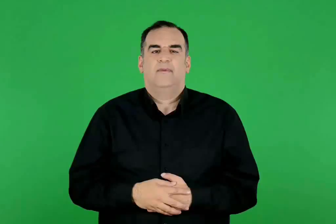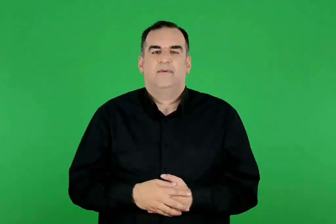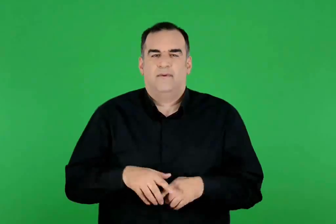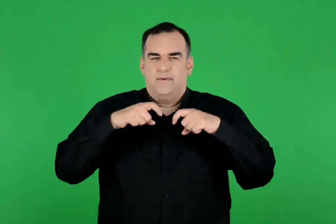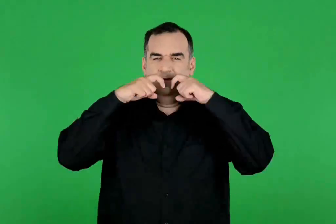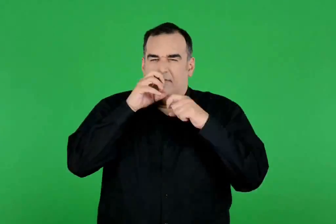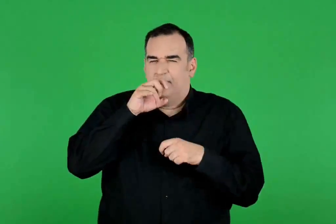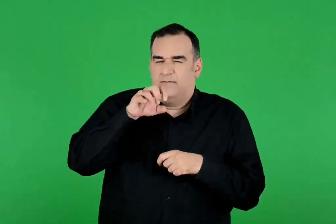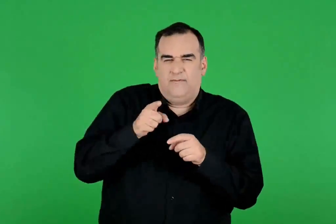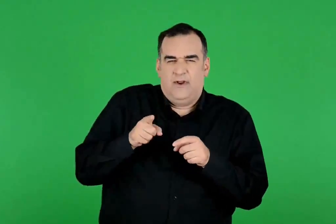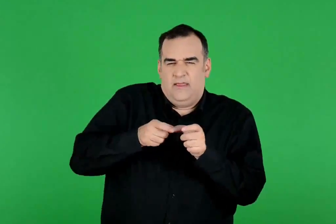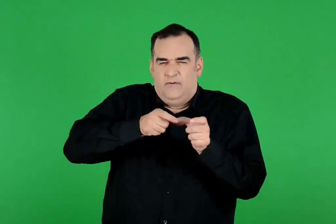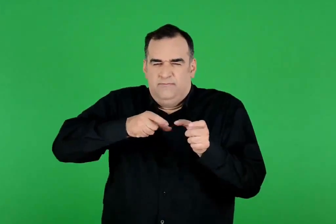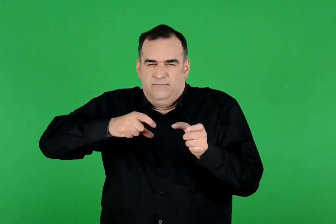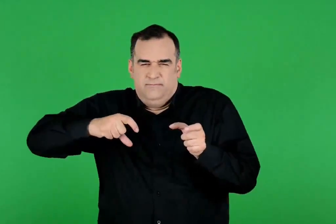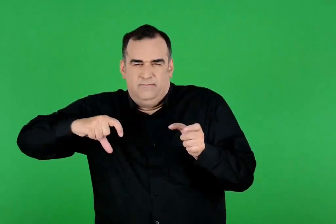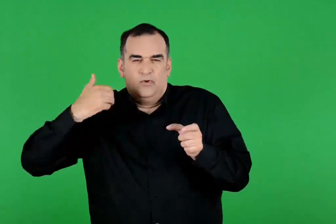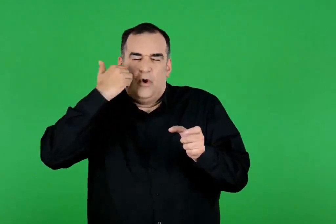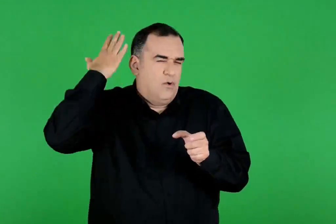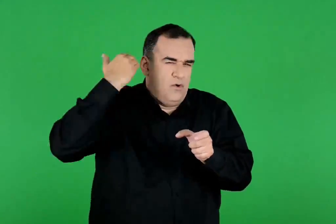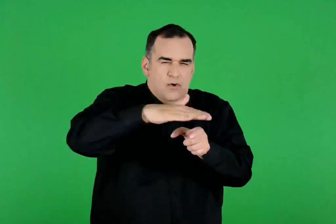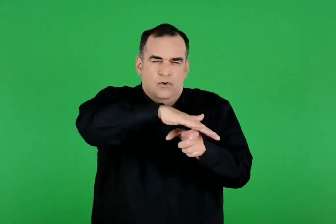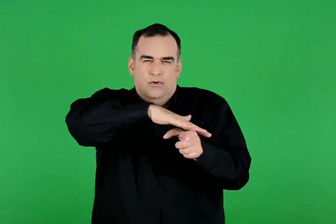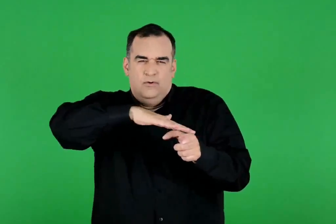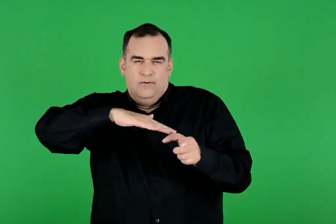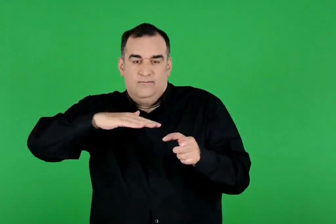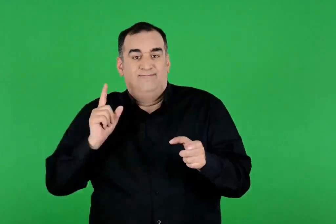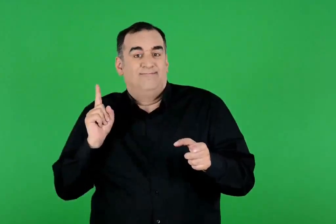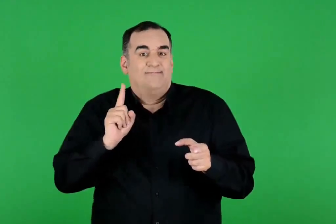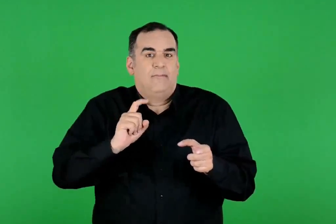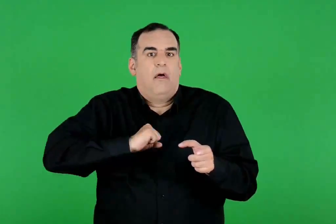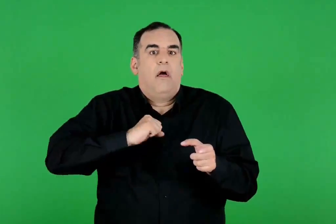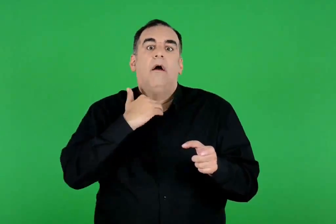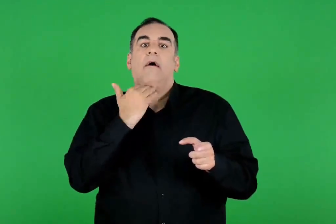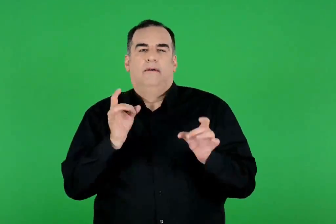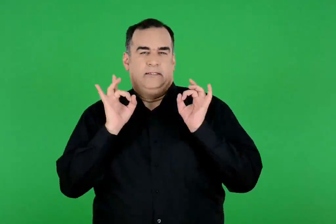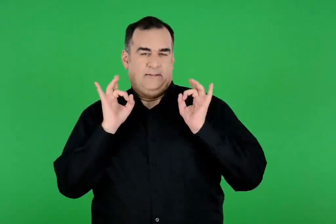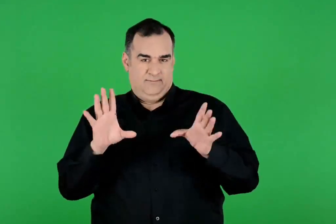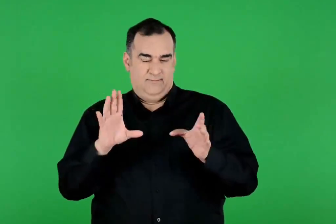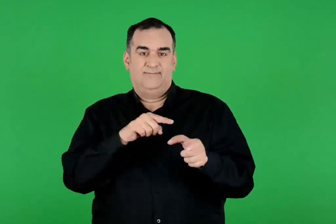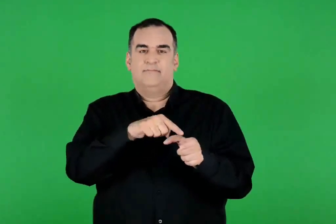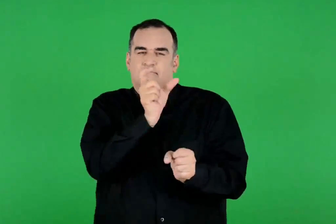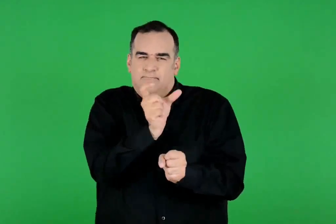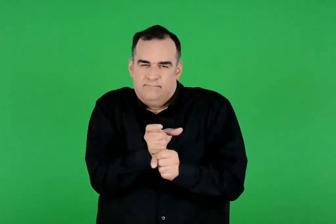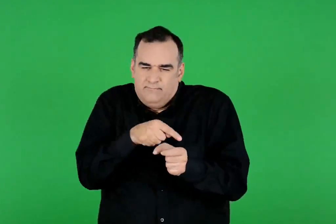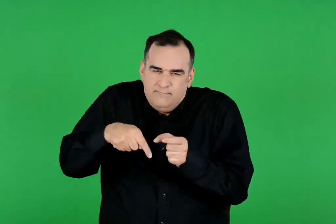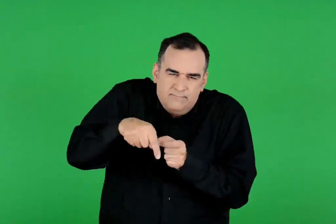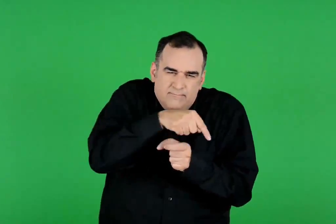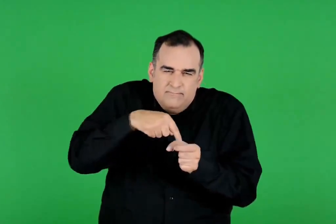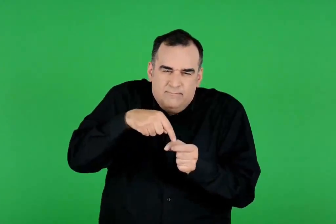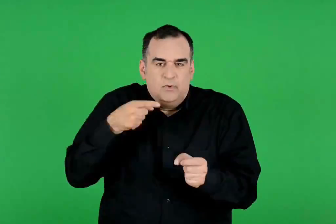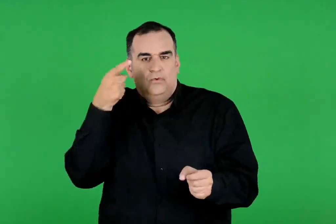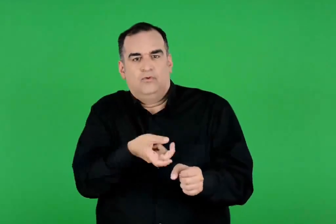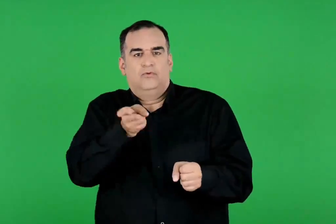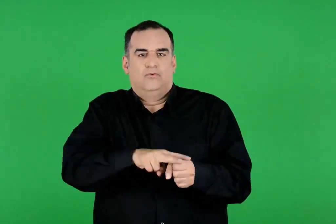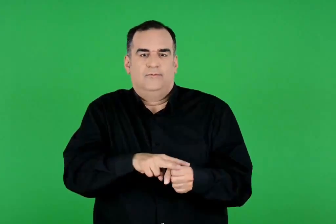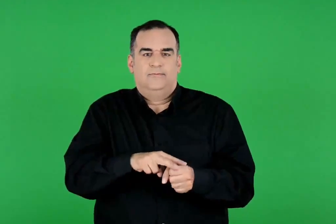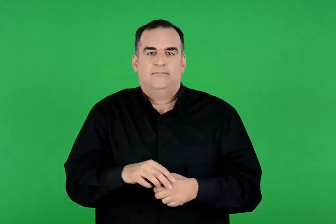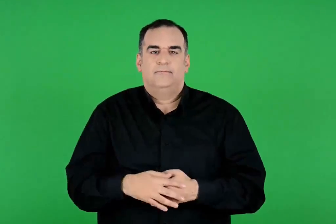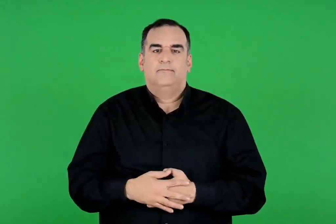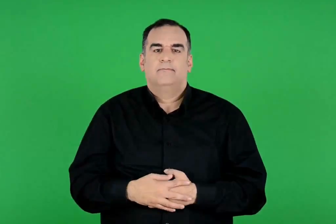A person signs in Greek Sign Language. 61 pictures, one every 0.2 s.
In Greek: το δρακοντόφιδο θανάτωσε που είχε τη ράχη κόκκινη κι αζύγωτο τα φύλαγε κουλουριασμένο
